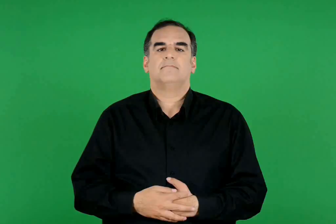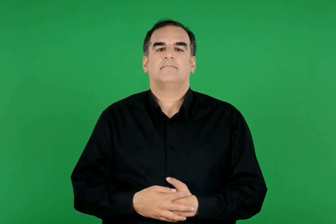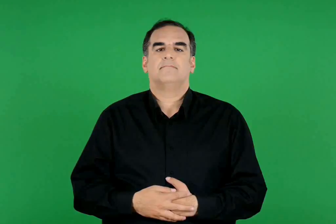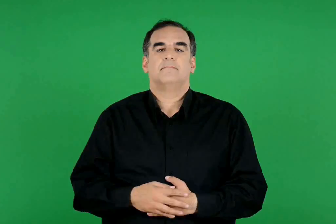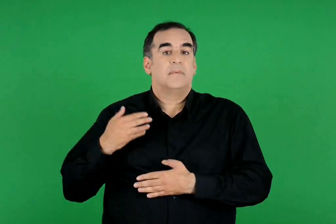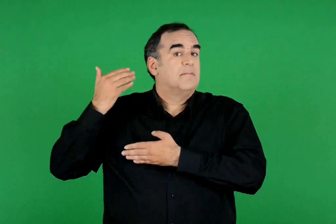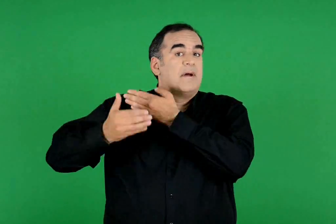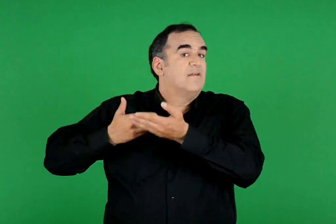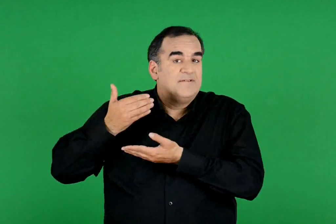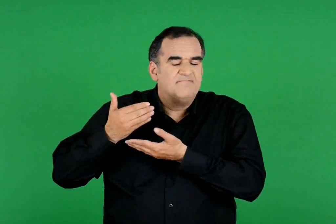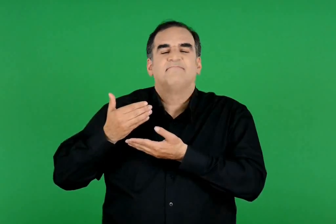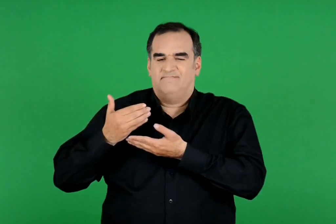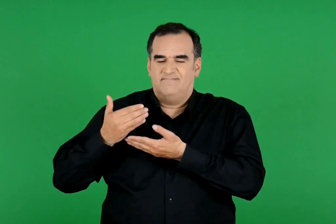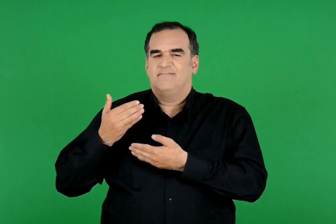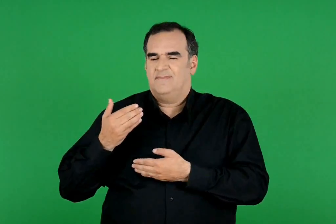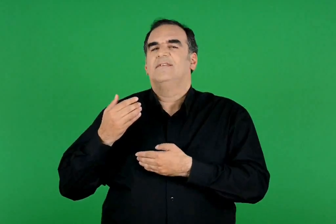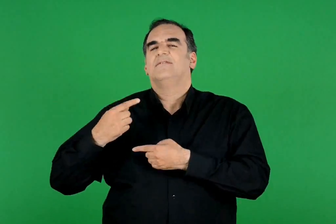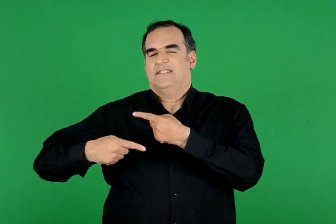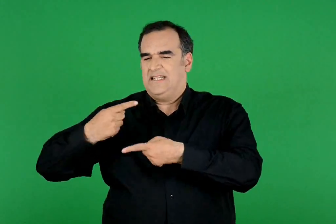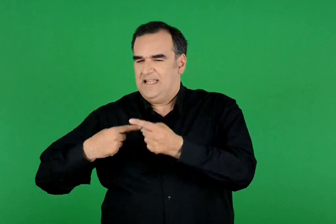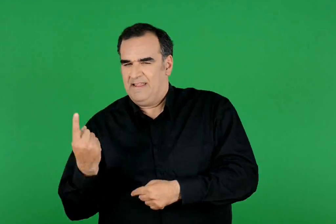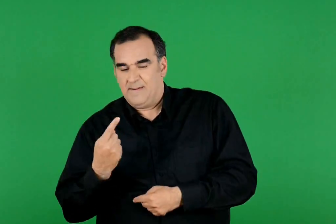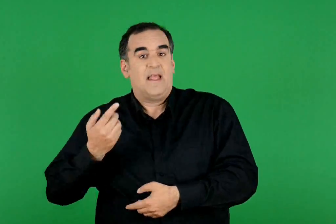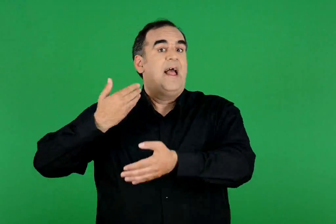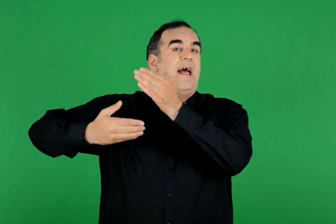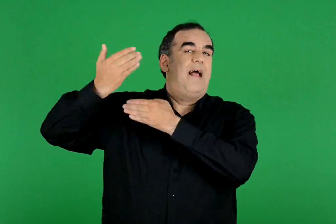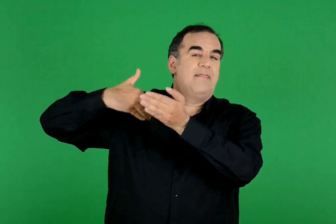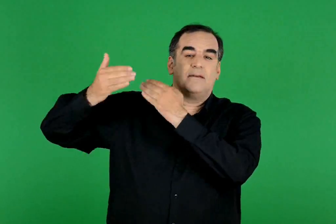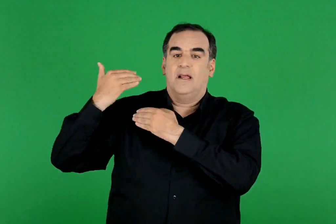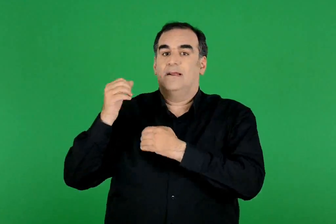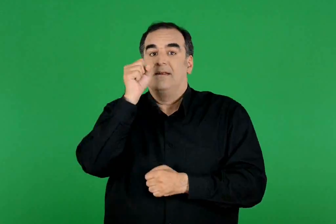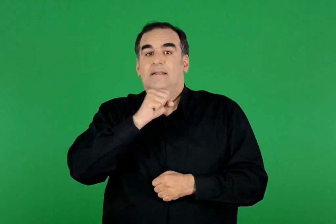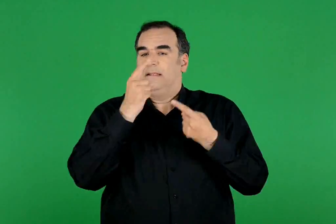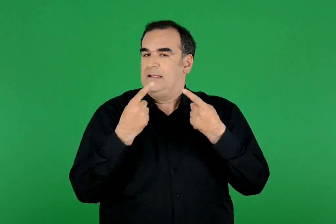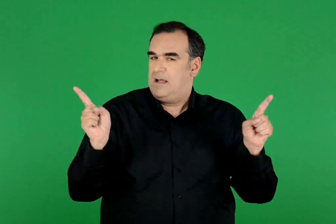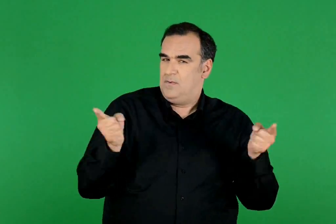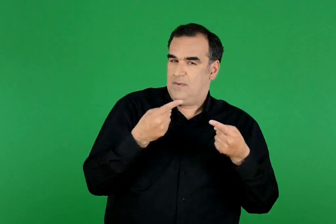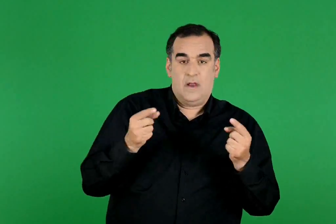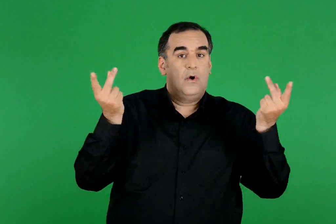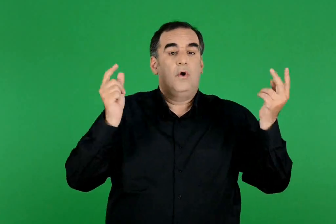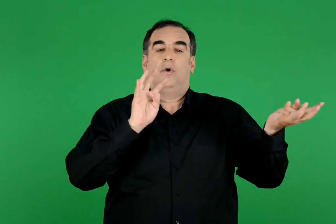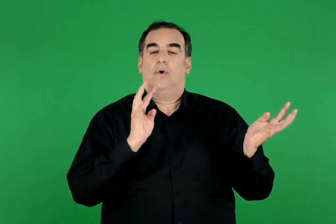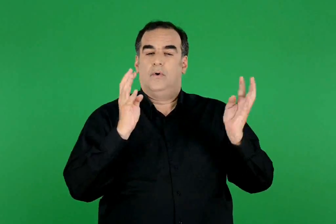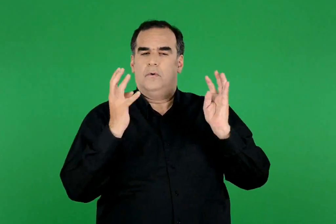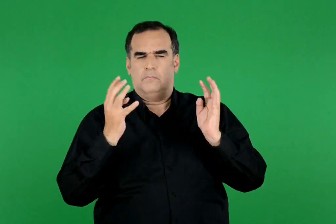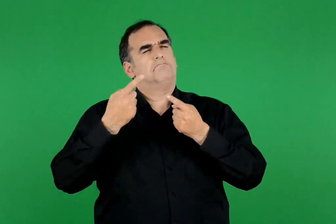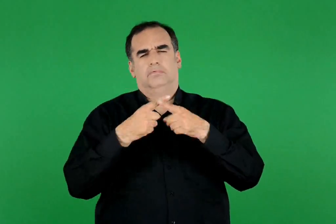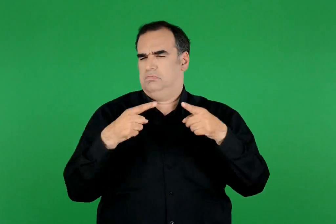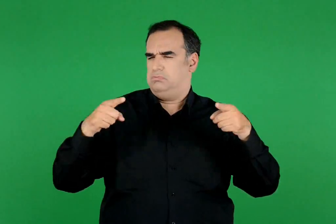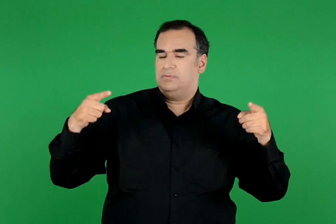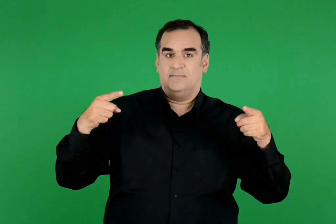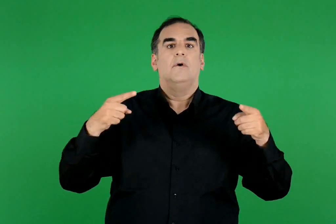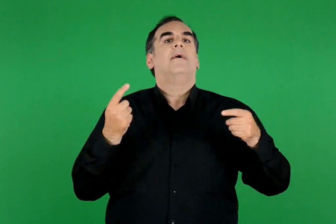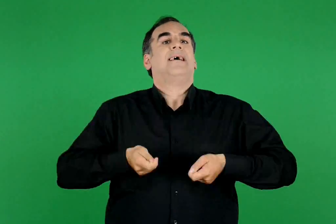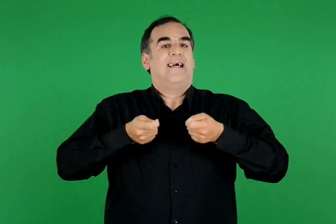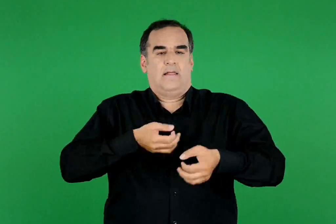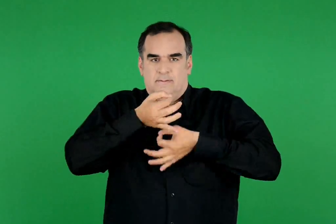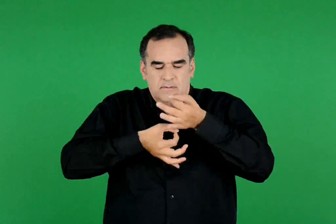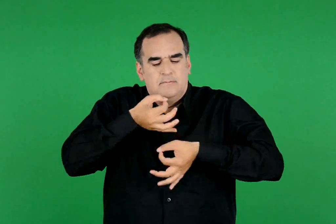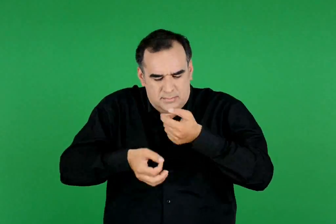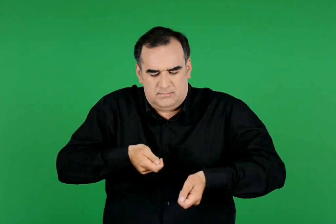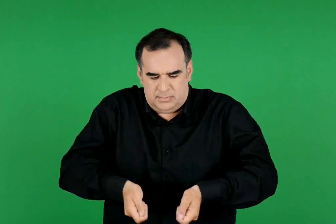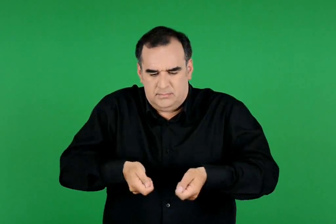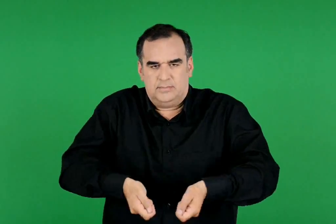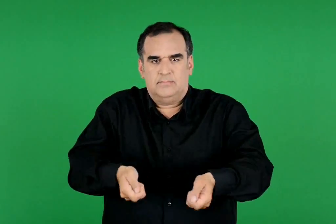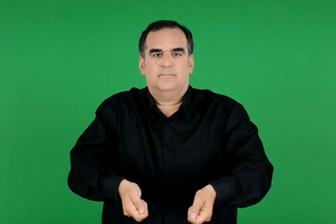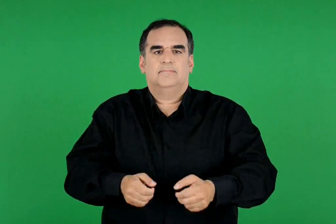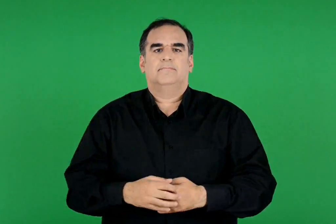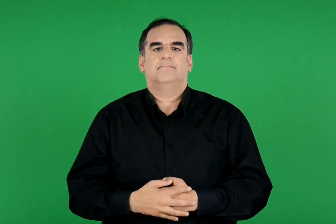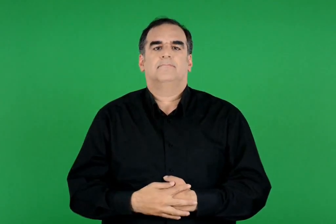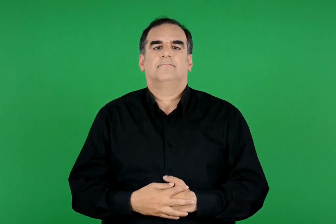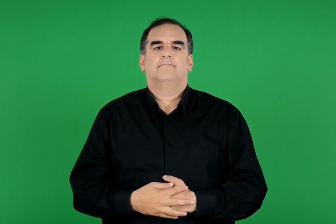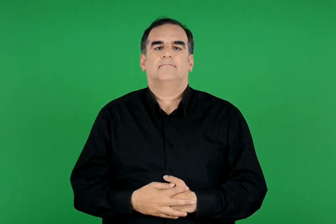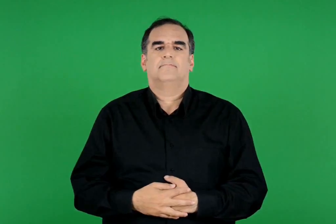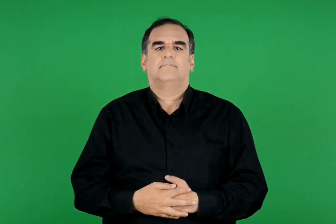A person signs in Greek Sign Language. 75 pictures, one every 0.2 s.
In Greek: παράδοση είναι οι συνήθειες , τα έθιμα , τα τραγούδια , οι χοροί και άλλα που παραδίδονται προφορικά από γενιά σε γενιά
